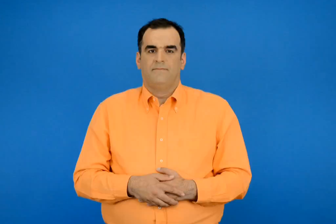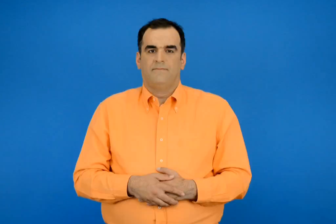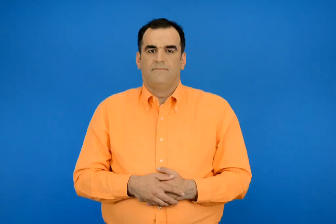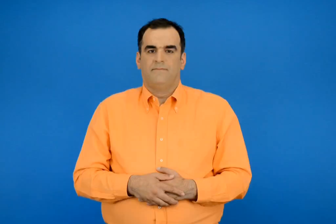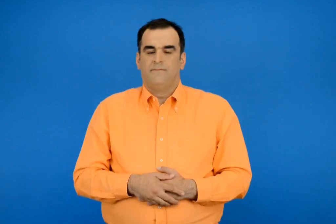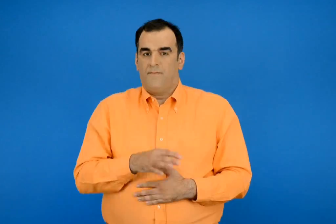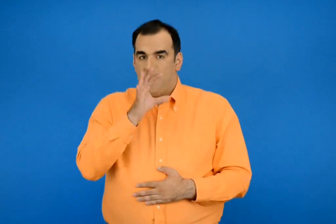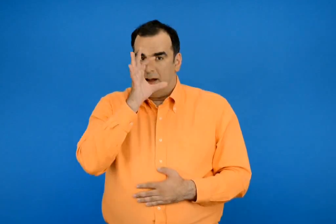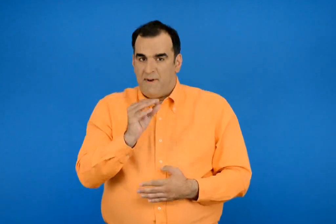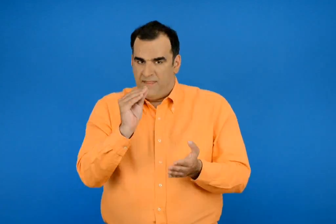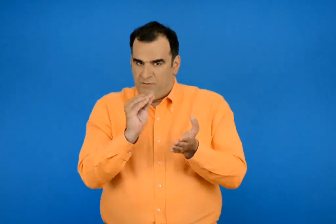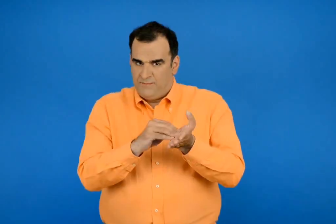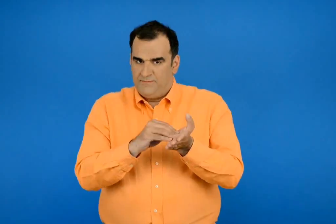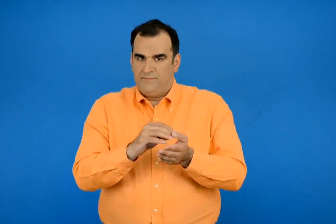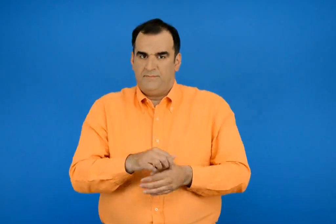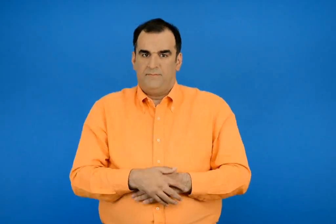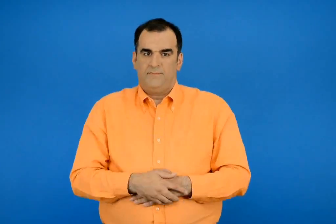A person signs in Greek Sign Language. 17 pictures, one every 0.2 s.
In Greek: επαληθεύω
